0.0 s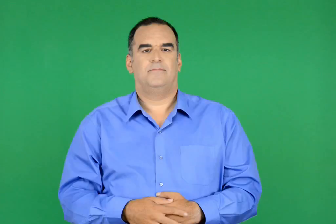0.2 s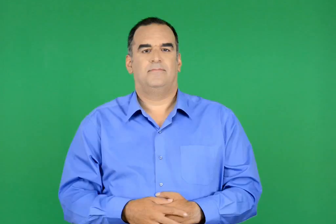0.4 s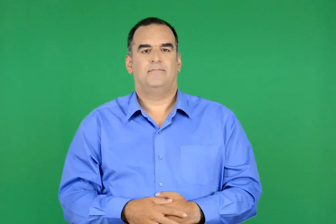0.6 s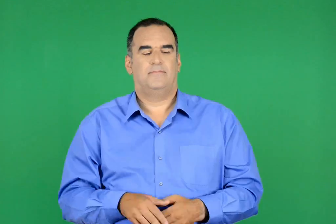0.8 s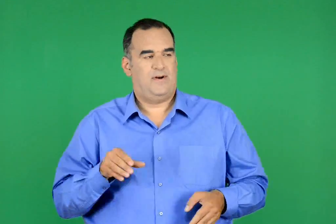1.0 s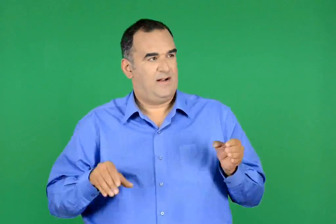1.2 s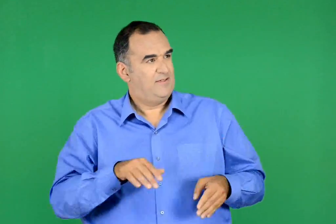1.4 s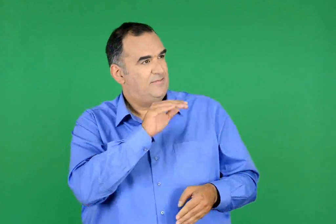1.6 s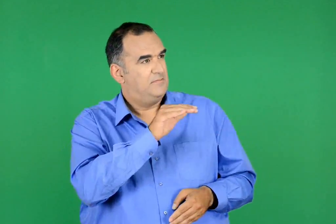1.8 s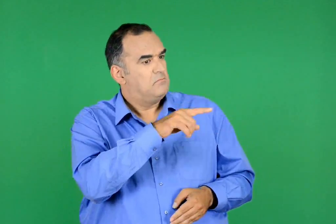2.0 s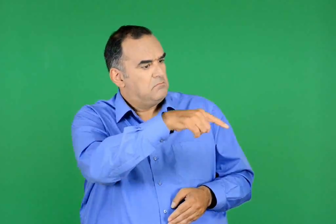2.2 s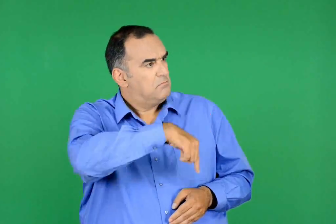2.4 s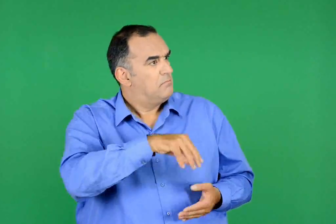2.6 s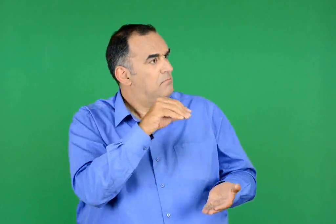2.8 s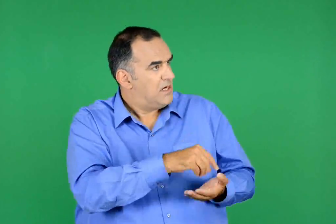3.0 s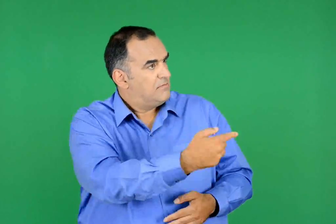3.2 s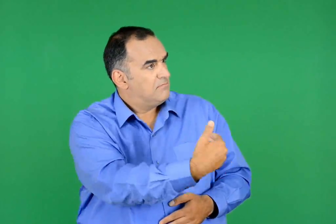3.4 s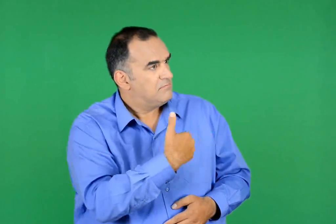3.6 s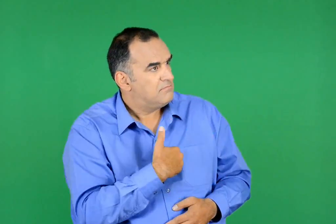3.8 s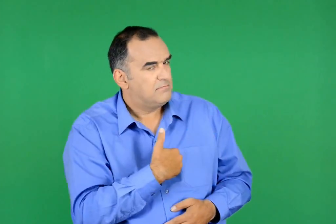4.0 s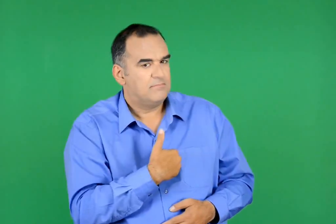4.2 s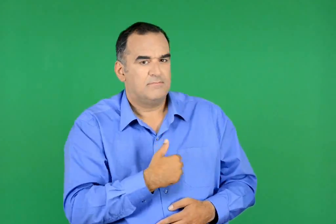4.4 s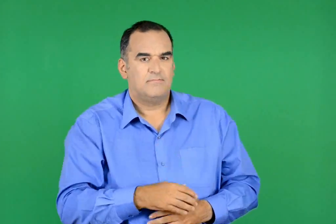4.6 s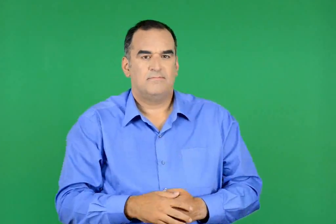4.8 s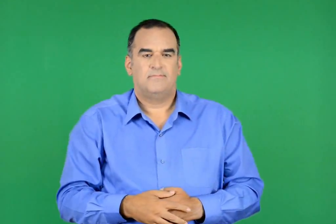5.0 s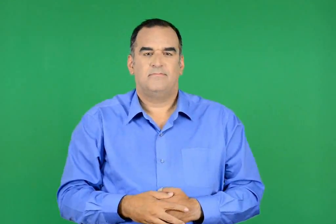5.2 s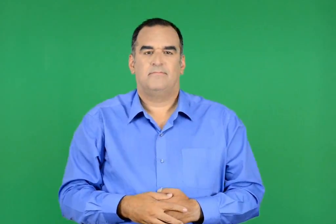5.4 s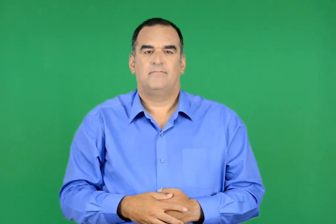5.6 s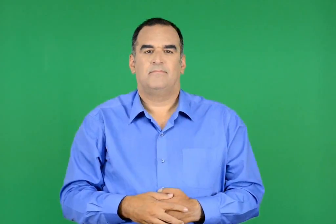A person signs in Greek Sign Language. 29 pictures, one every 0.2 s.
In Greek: πες µου , θα ξανάρθεις να µας δεις ; ρώτησε ο άλφι
